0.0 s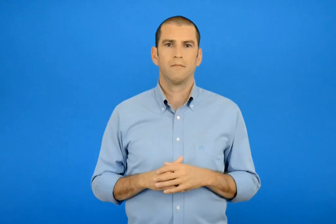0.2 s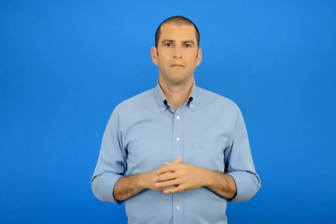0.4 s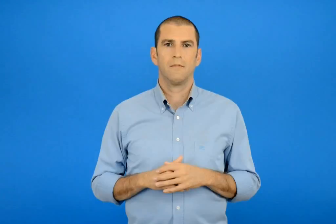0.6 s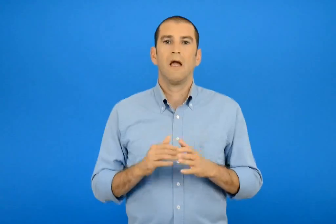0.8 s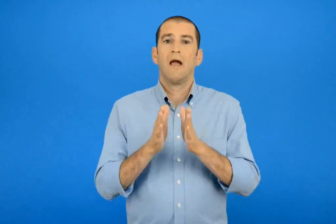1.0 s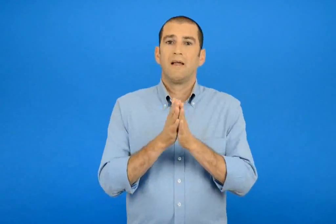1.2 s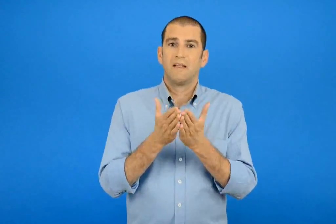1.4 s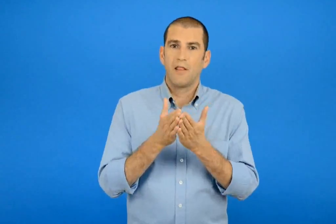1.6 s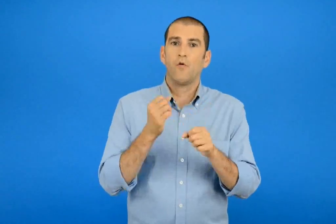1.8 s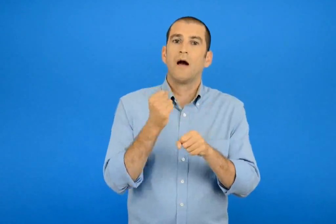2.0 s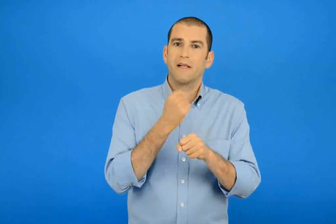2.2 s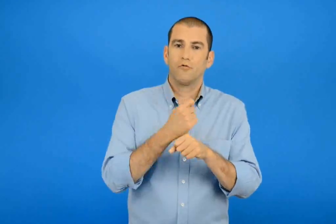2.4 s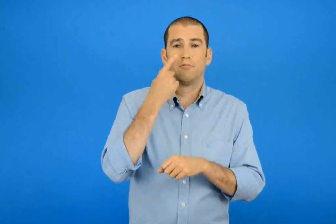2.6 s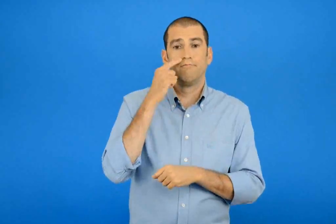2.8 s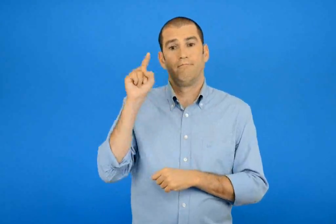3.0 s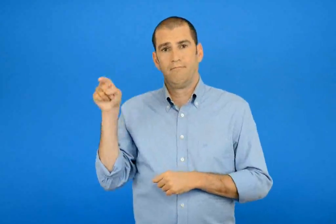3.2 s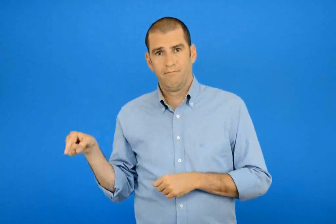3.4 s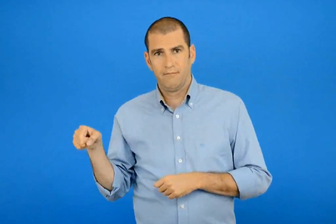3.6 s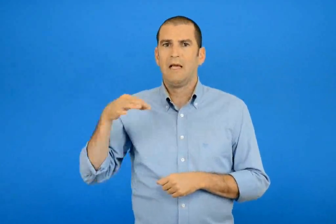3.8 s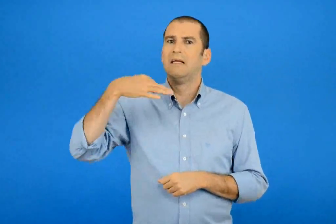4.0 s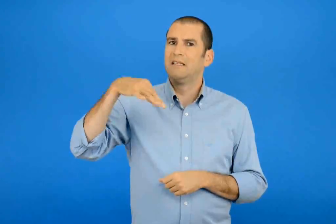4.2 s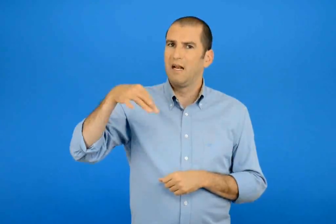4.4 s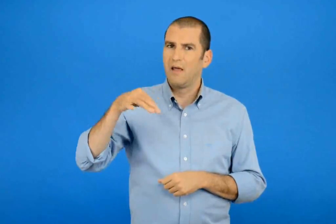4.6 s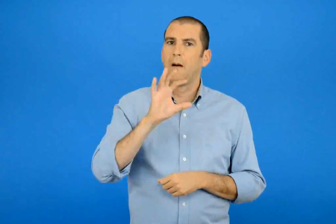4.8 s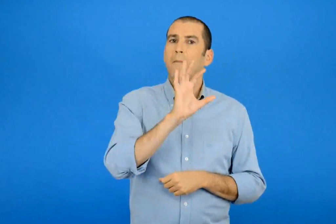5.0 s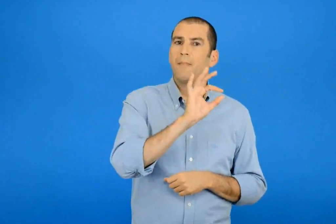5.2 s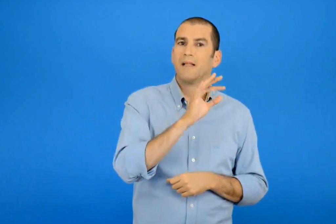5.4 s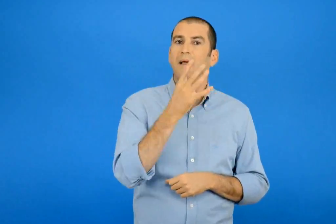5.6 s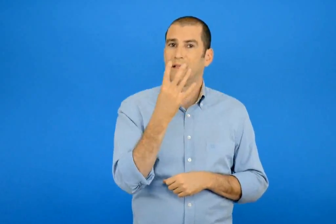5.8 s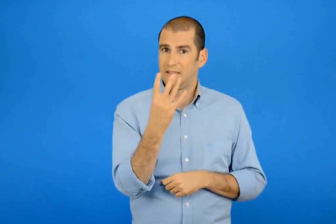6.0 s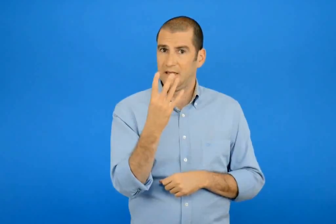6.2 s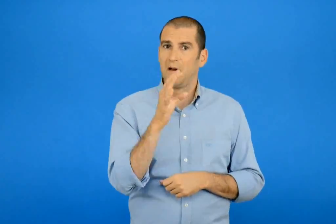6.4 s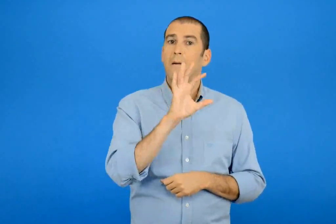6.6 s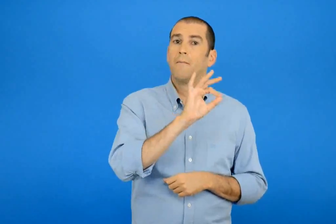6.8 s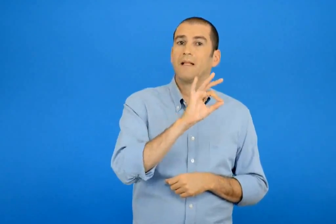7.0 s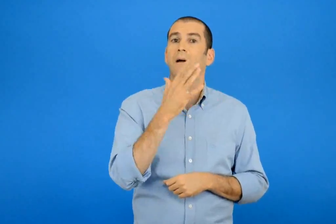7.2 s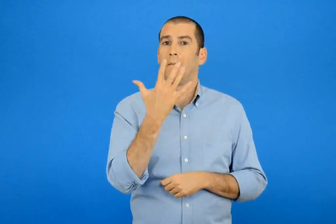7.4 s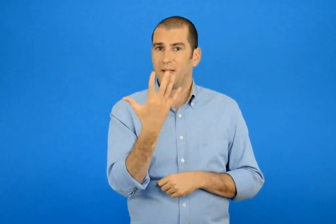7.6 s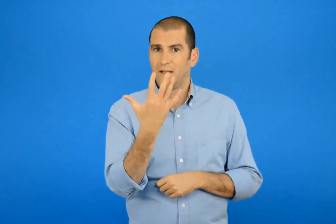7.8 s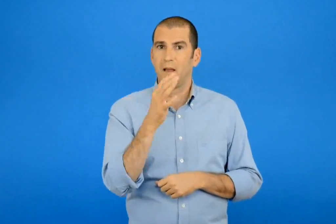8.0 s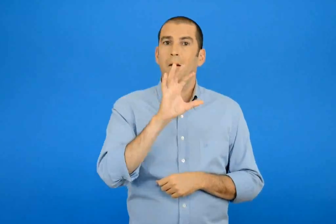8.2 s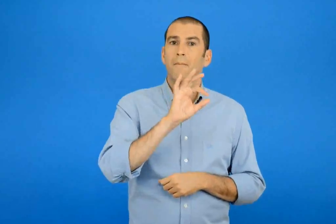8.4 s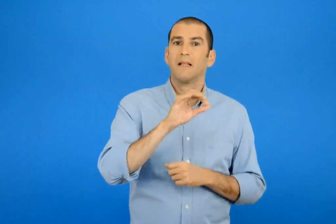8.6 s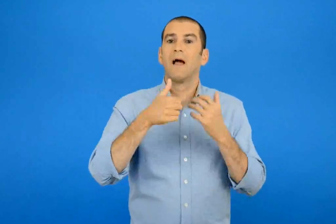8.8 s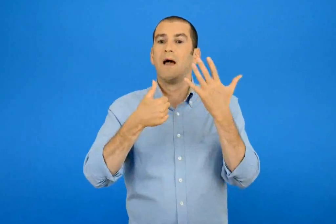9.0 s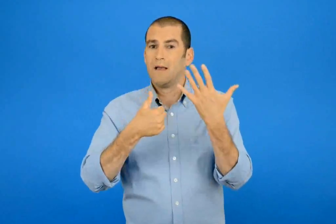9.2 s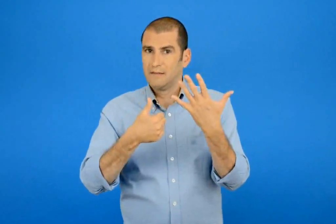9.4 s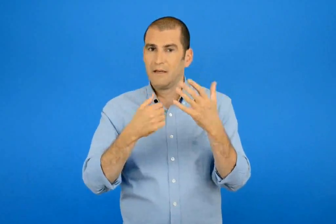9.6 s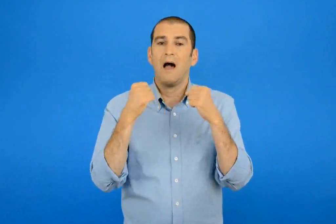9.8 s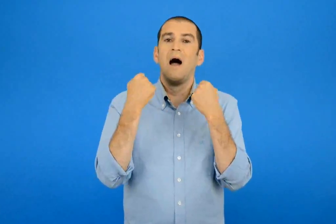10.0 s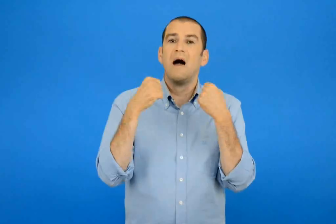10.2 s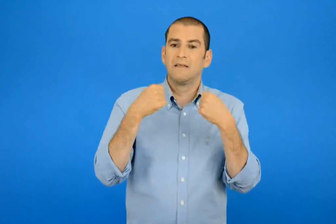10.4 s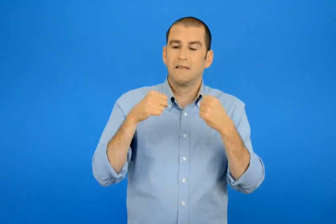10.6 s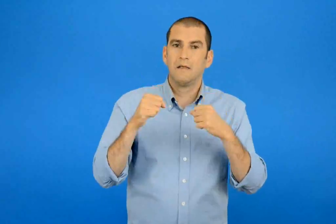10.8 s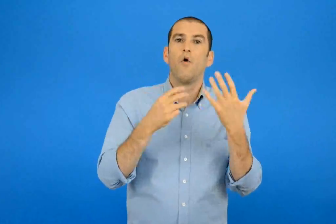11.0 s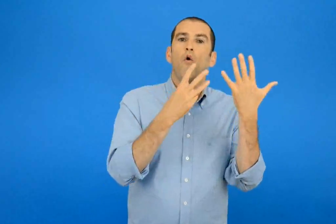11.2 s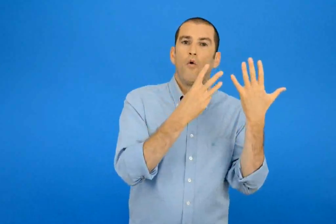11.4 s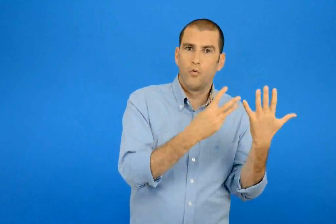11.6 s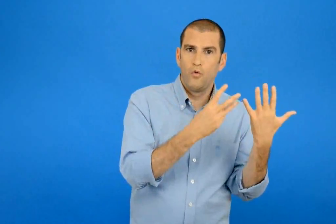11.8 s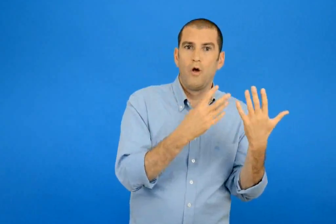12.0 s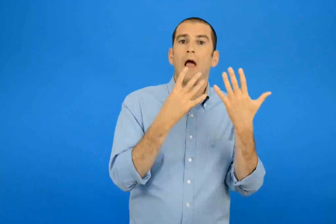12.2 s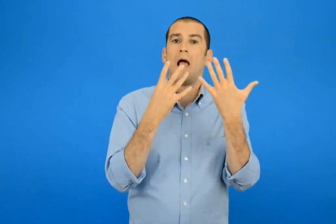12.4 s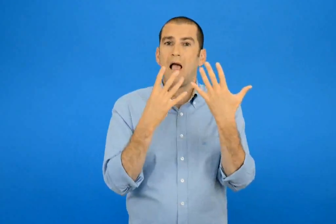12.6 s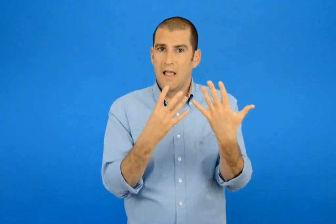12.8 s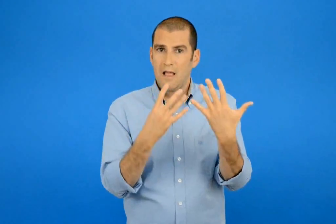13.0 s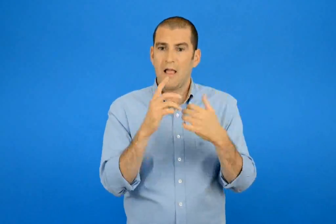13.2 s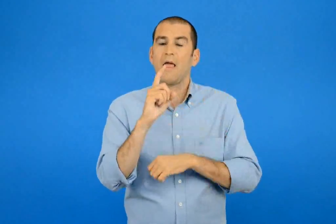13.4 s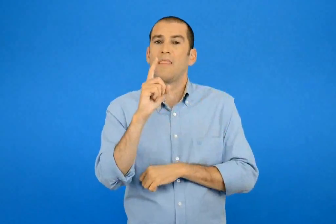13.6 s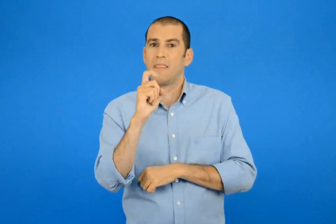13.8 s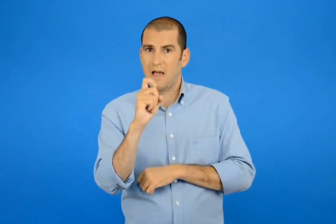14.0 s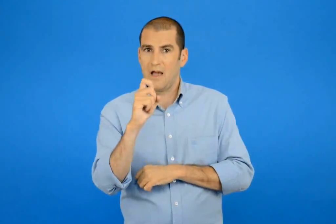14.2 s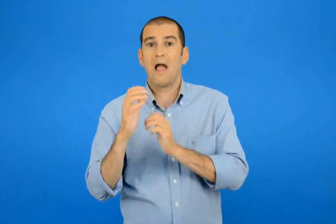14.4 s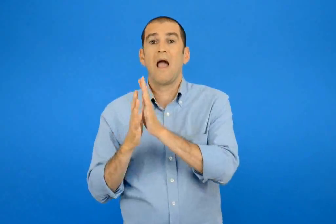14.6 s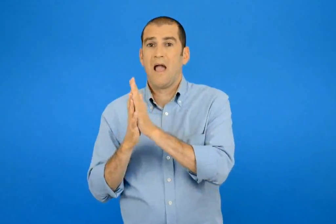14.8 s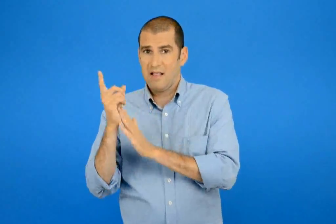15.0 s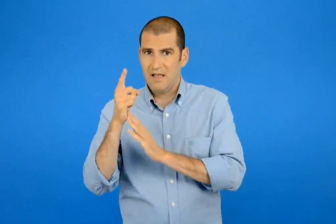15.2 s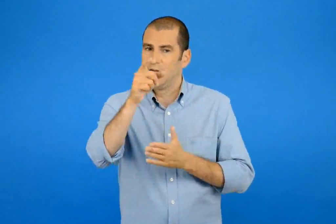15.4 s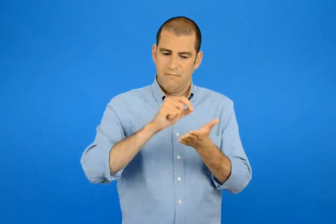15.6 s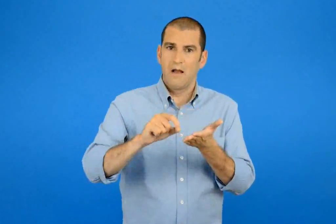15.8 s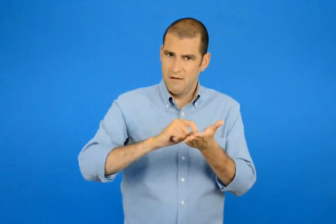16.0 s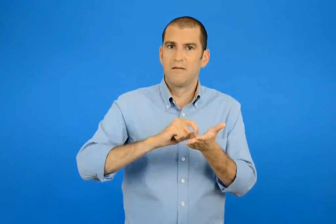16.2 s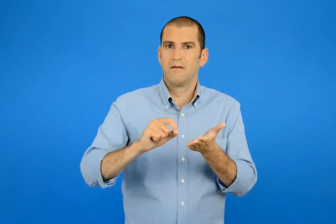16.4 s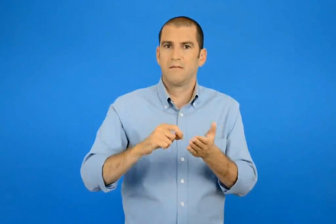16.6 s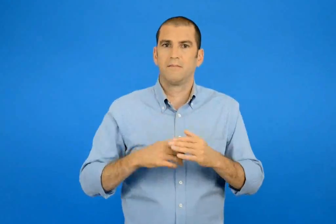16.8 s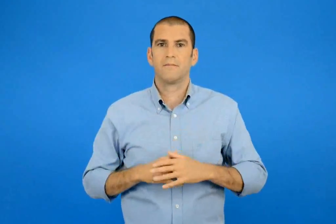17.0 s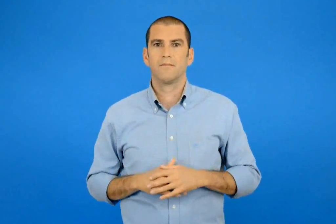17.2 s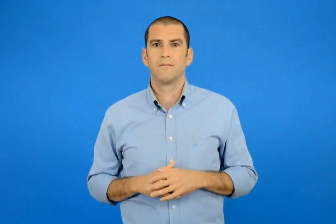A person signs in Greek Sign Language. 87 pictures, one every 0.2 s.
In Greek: πήγαινε στο τετράδιο εργασιών στις σελίδες 54 55 και 56 και κάνε τις ασκήσεις 8 9 10 και 11
